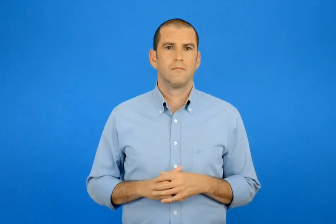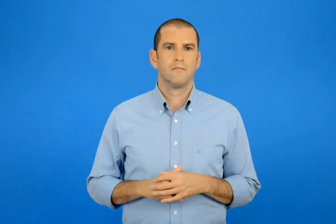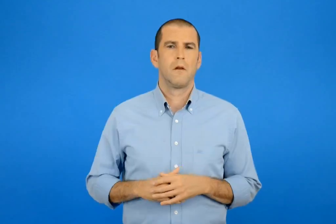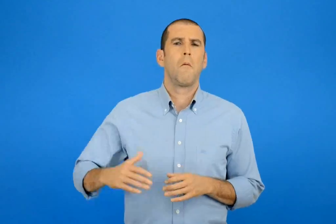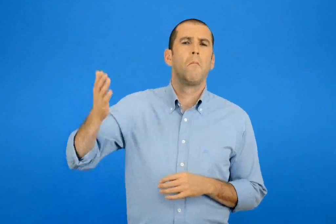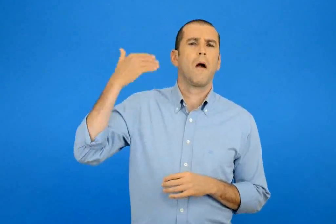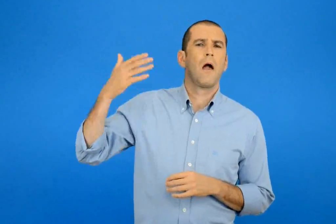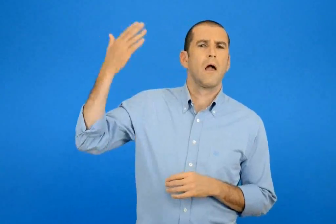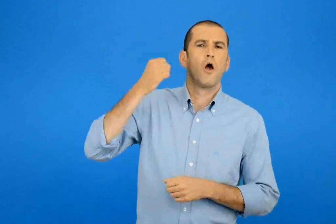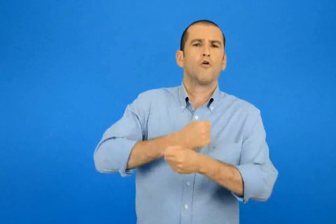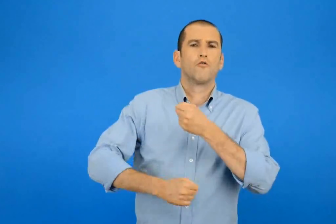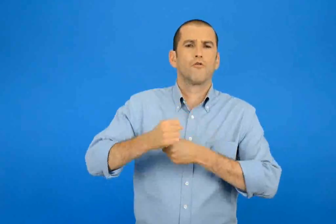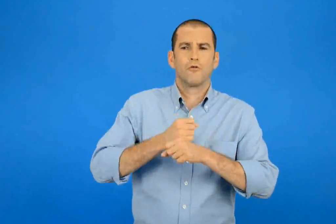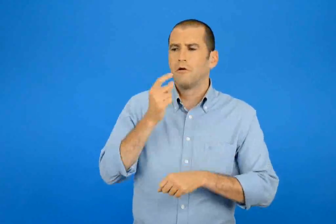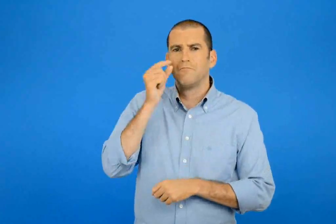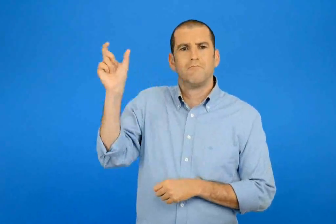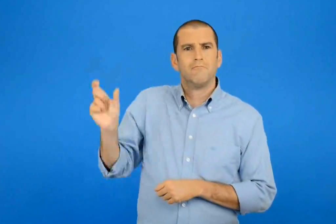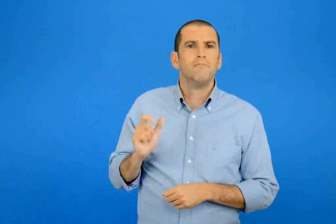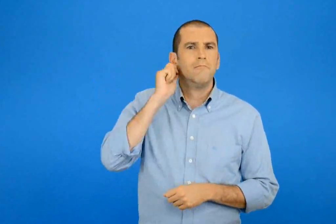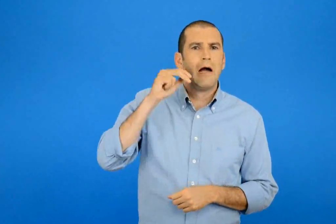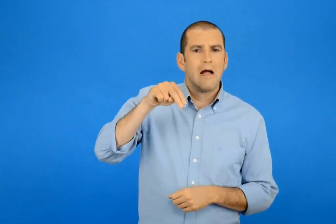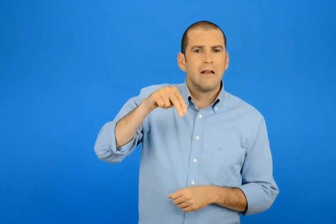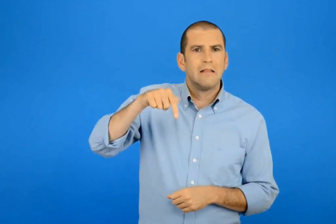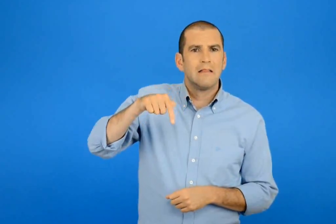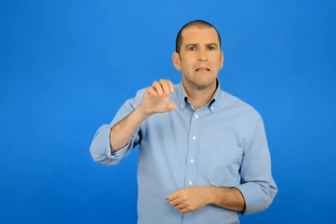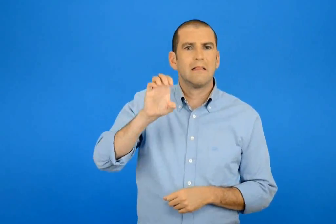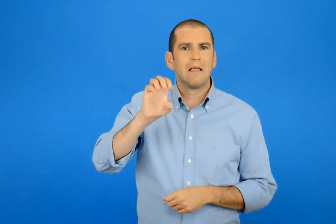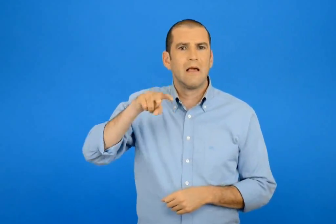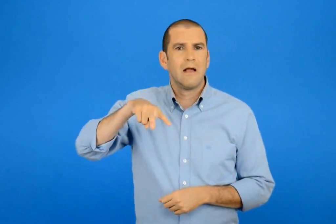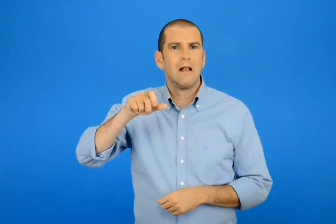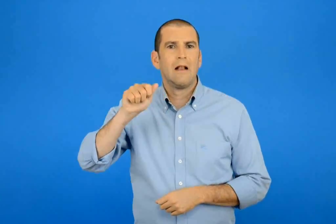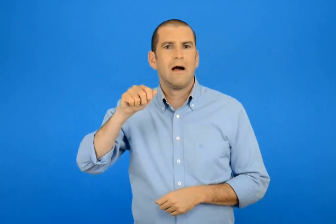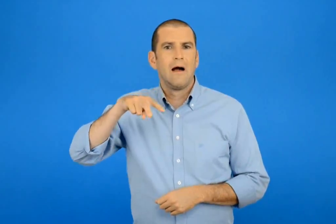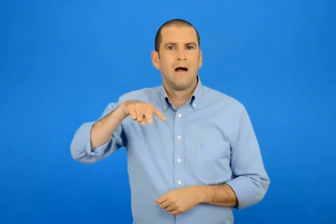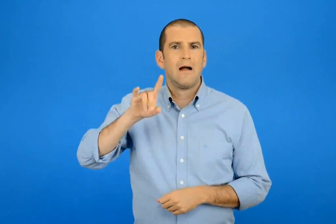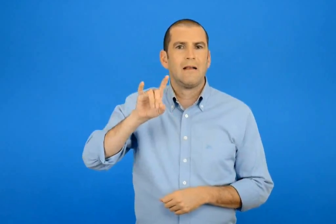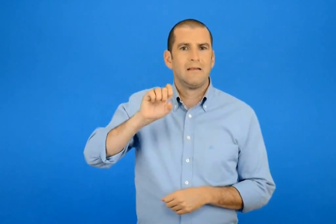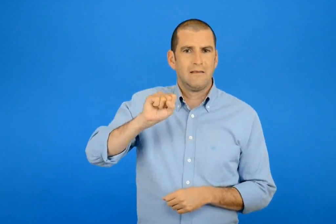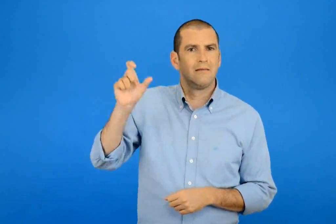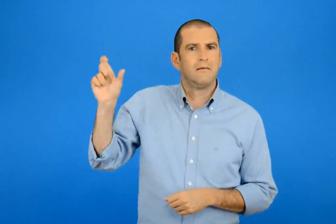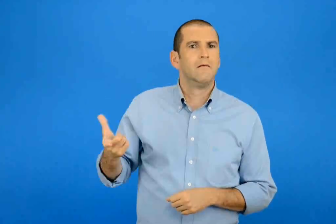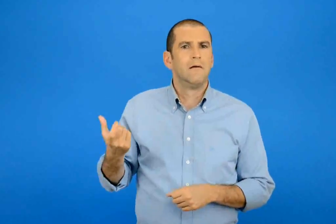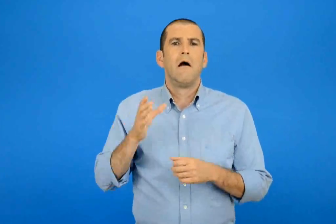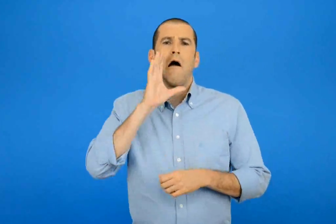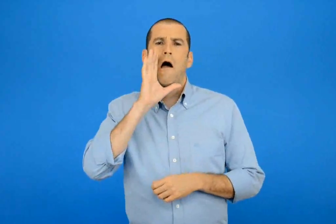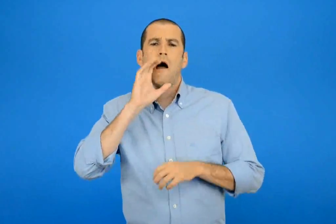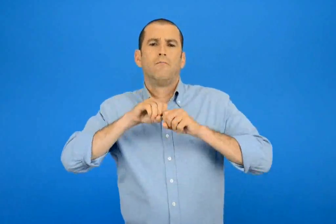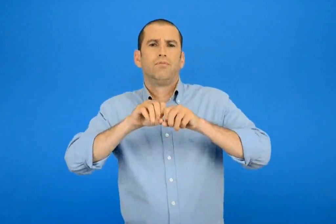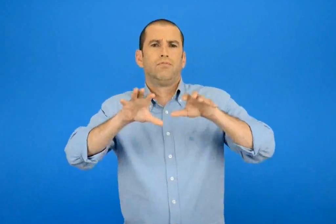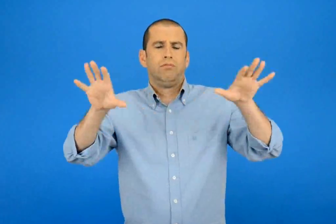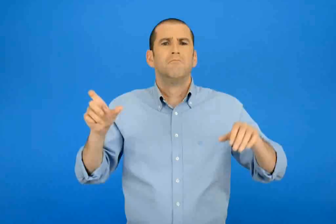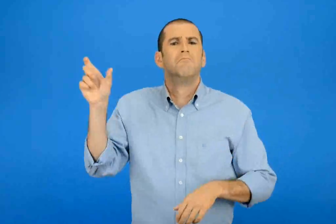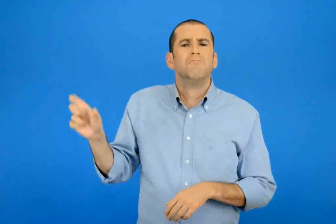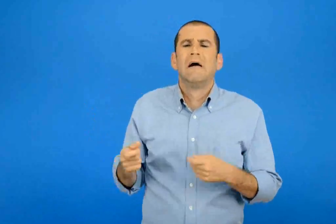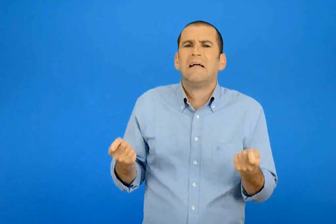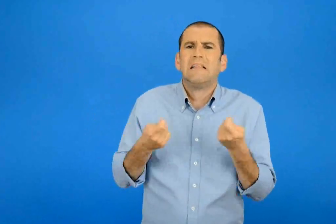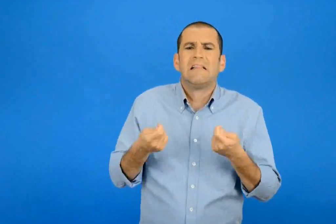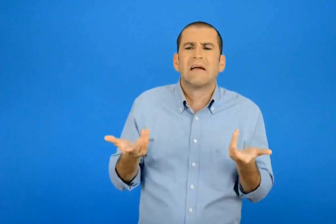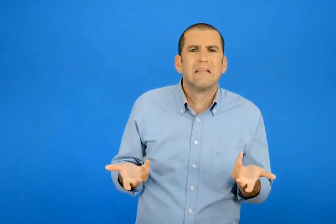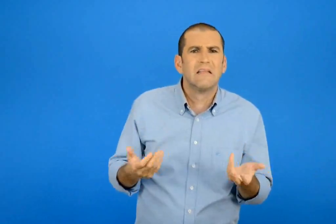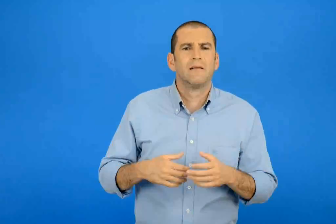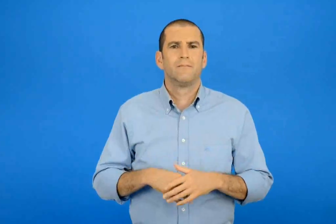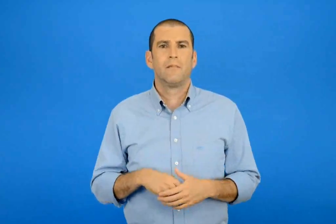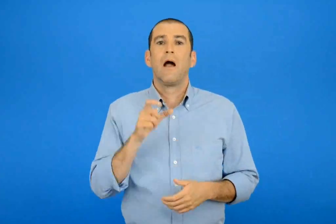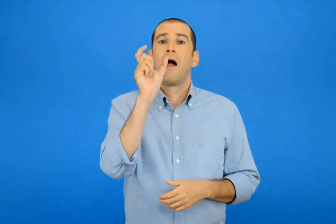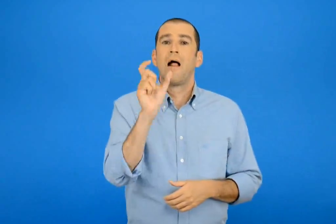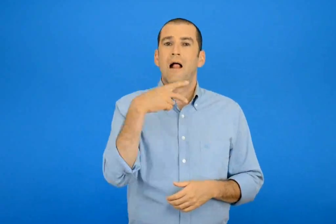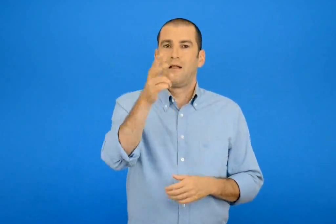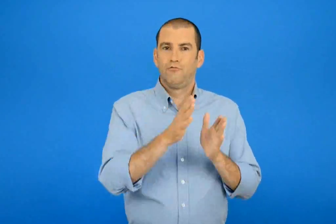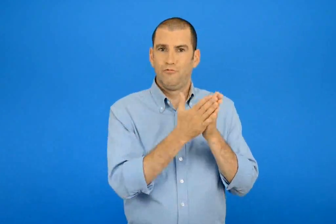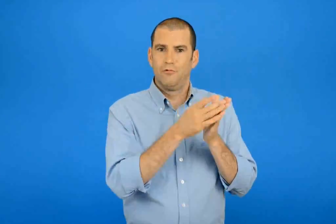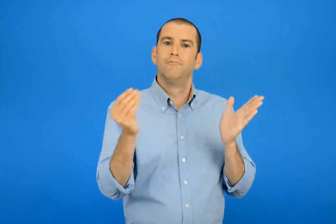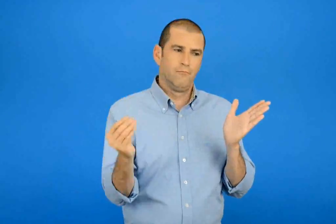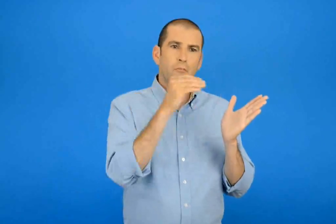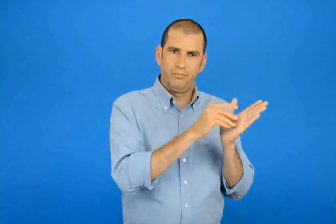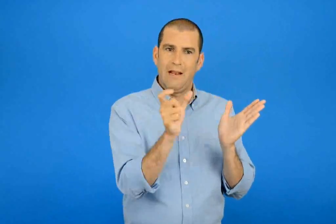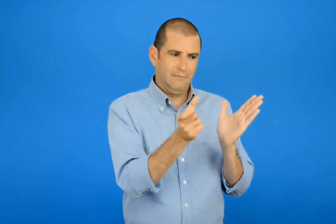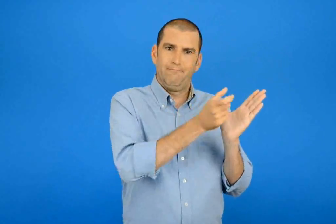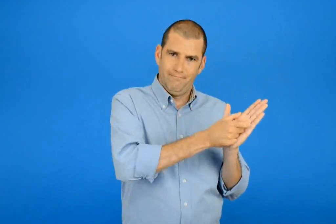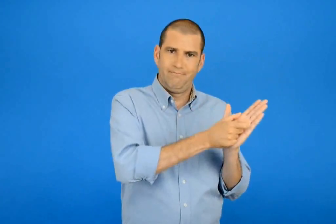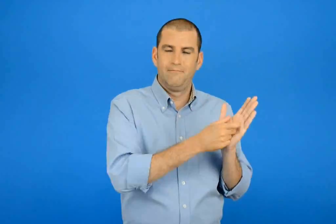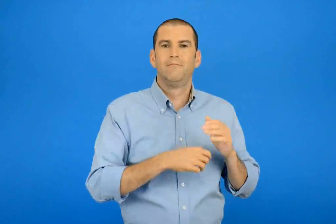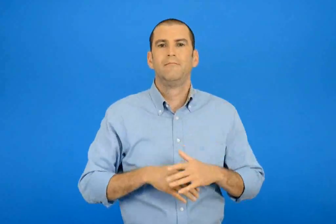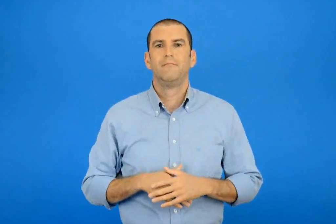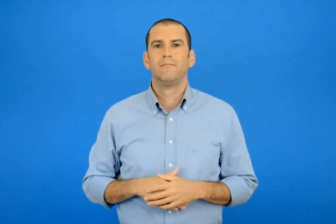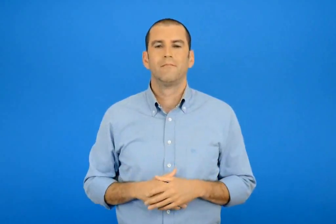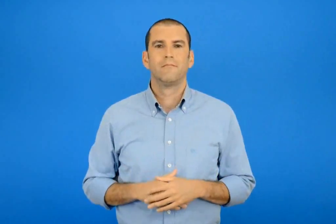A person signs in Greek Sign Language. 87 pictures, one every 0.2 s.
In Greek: τι έκανε στα παλιά χρονιά ο ντελάλης ; πρόσθεσε τη λέξη στο λεξικό σου
